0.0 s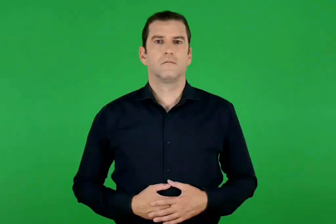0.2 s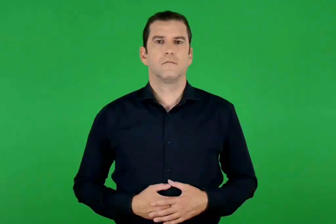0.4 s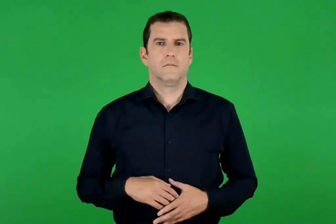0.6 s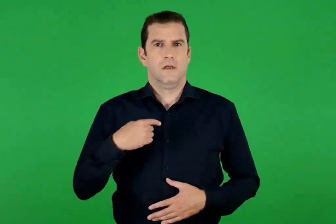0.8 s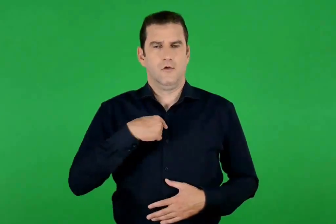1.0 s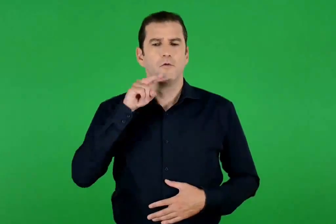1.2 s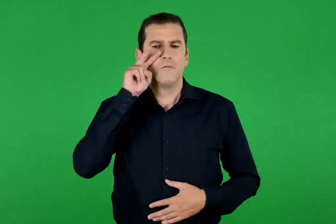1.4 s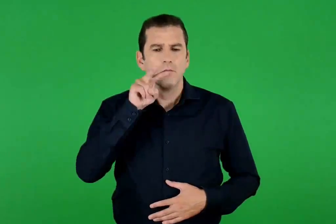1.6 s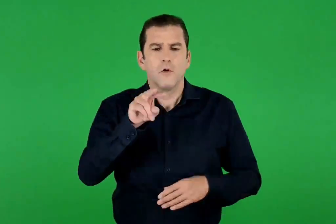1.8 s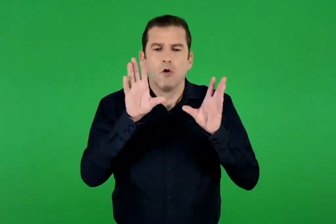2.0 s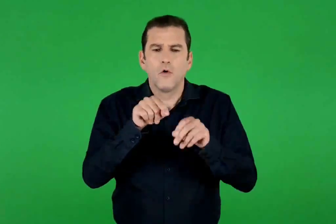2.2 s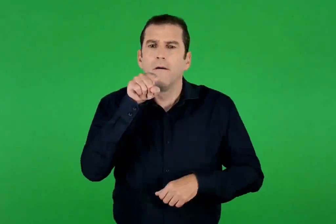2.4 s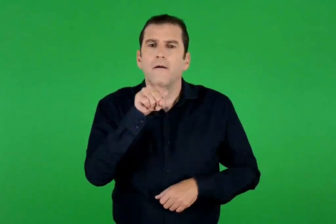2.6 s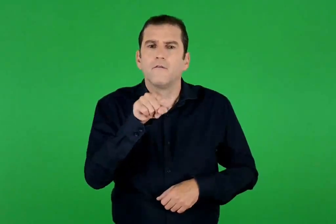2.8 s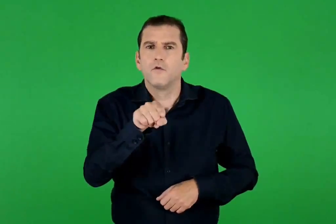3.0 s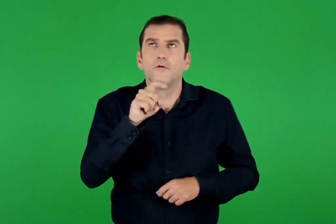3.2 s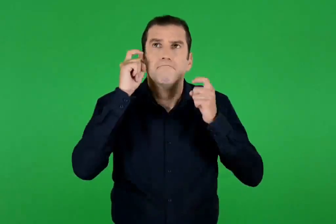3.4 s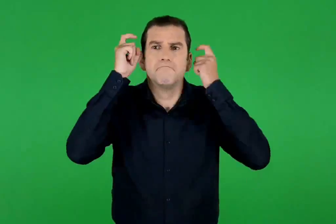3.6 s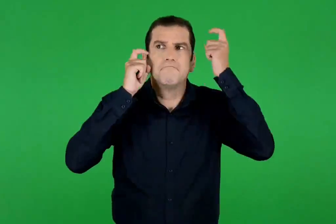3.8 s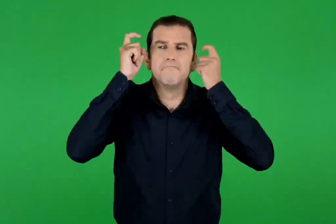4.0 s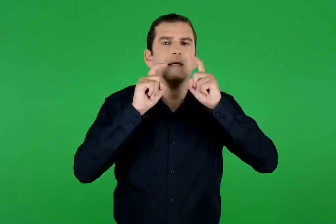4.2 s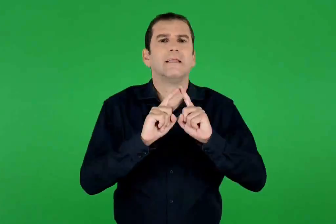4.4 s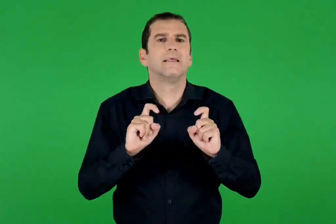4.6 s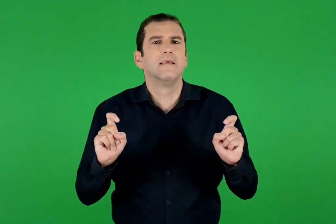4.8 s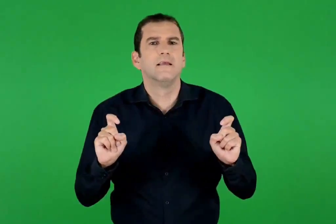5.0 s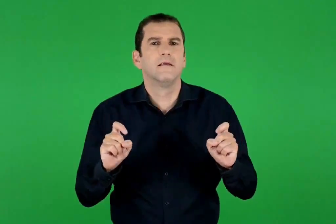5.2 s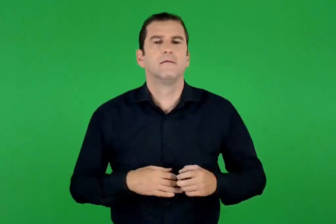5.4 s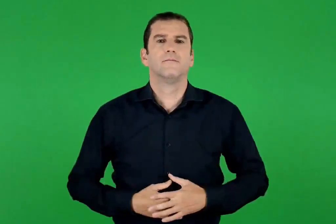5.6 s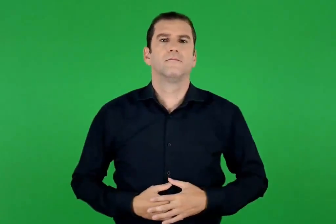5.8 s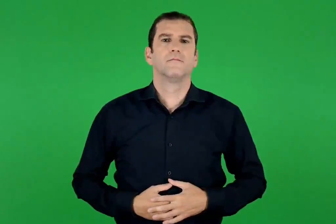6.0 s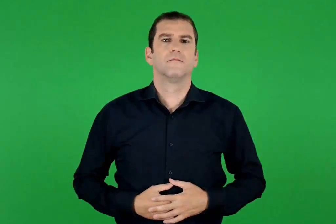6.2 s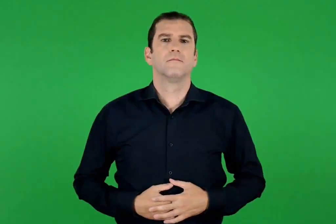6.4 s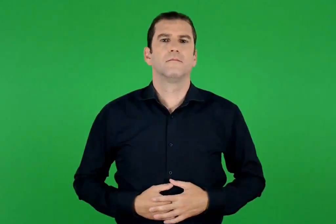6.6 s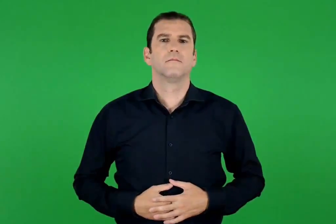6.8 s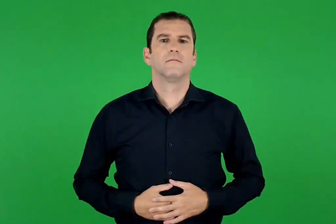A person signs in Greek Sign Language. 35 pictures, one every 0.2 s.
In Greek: τι σκέφτομαι για αυτό που βλέπω ;
